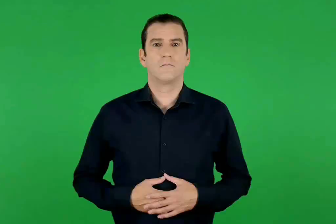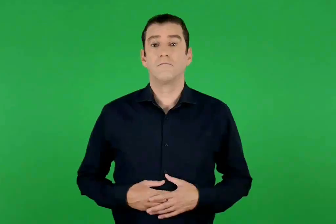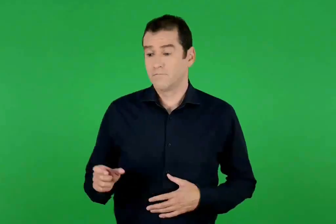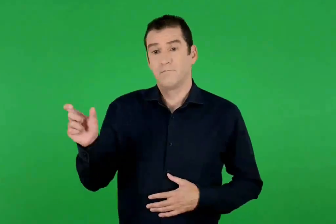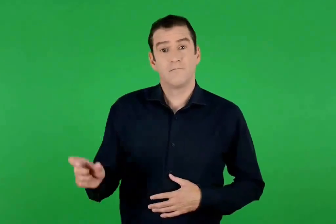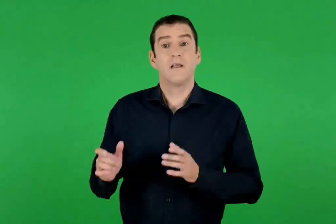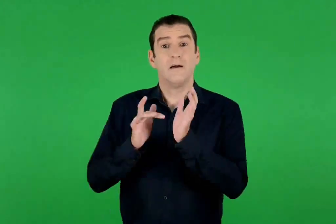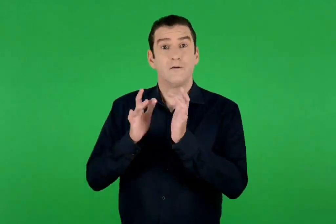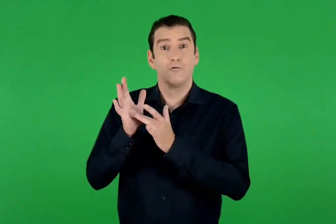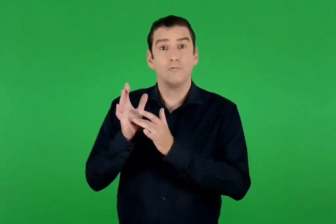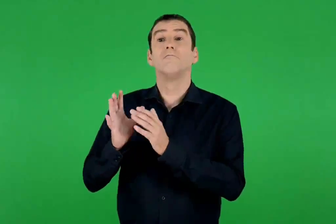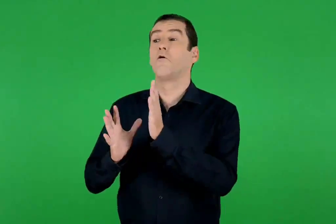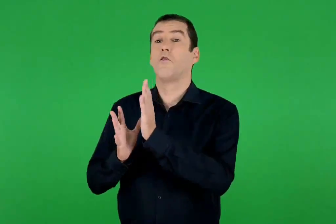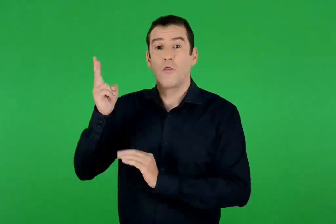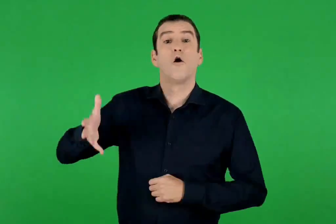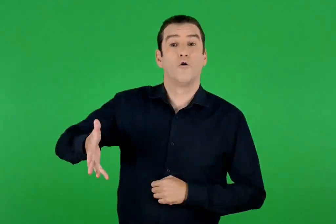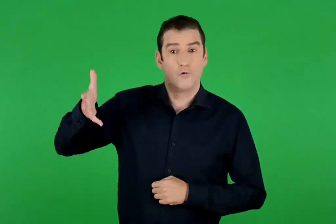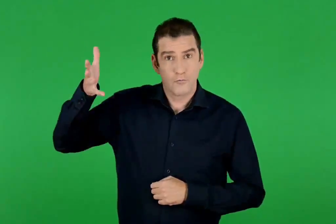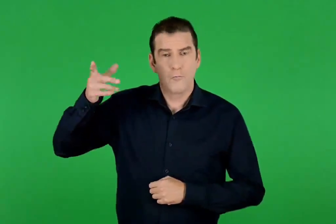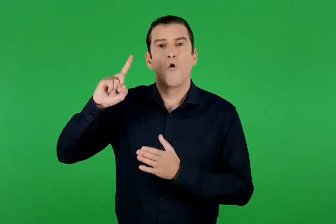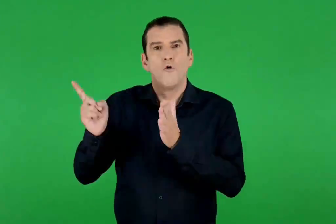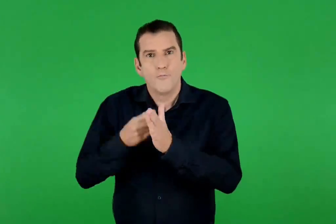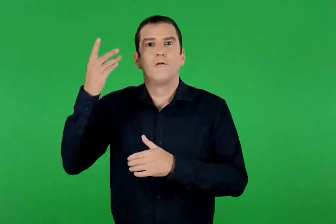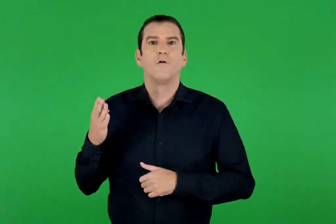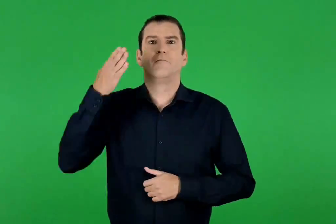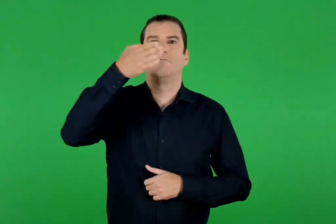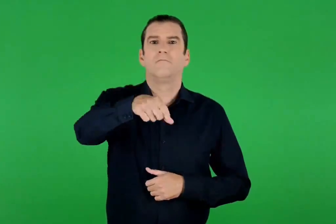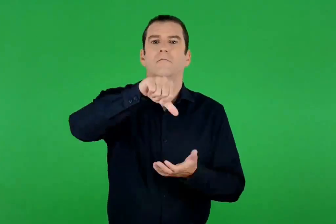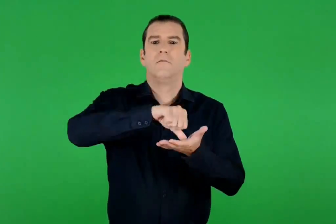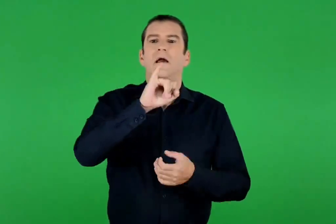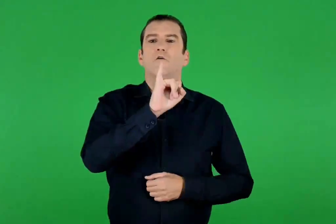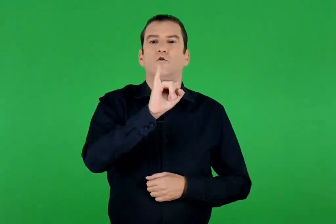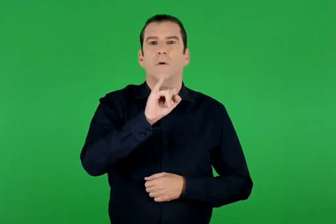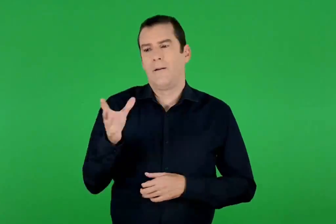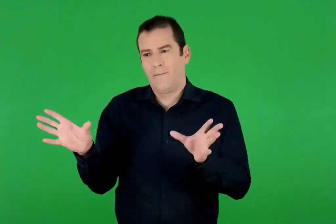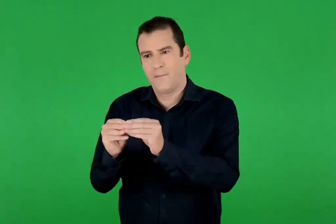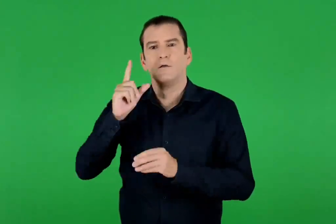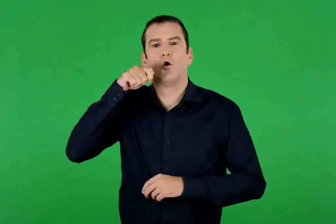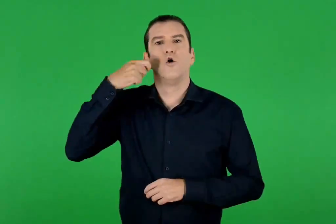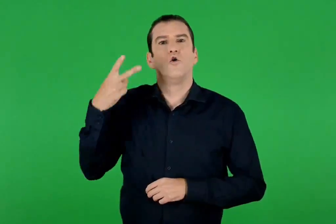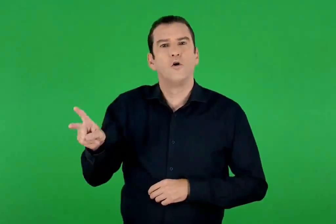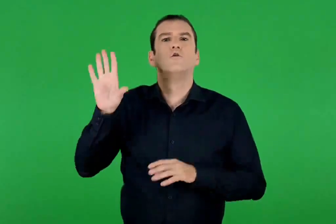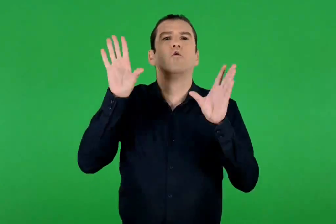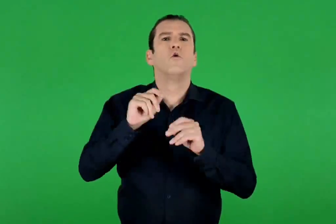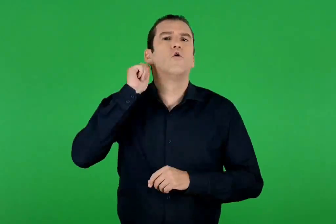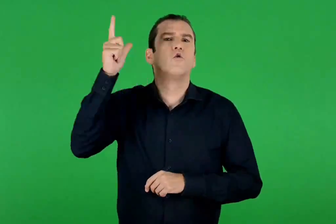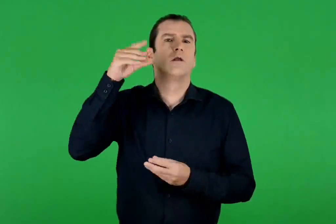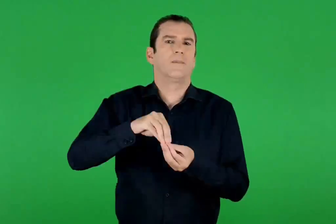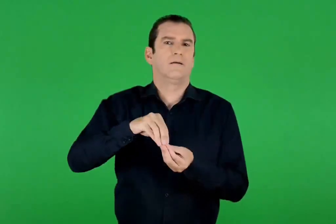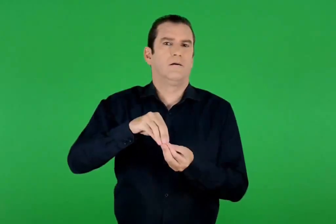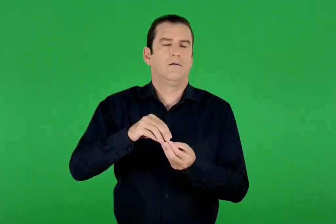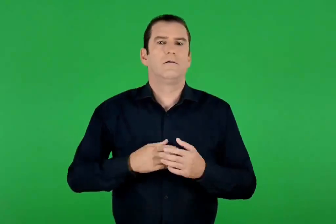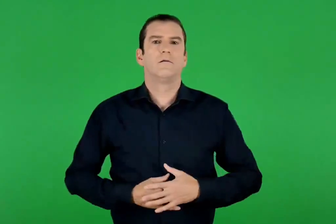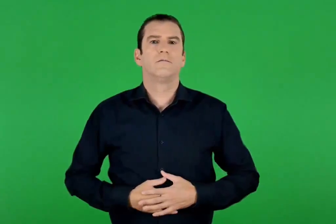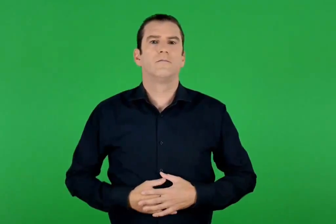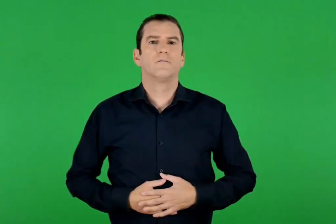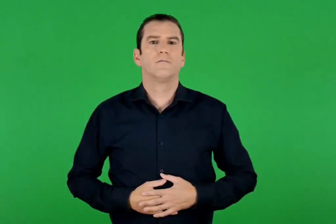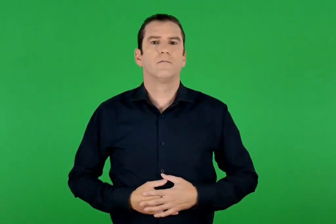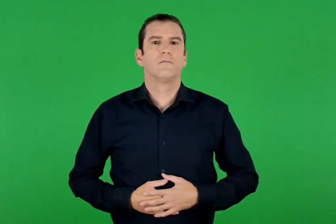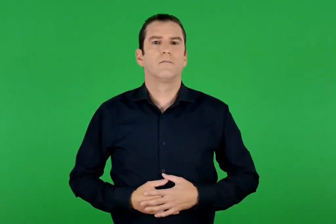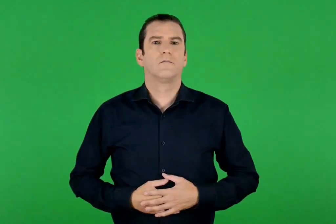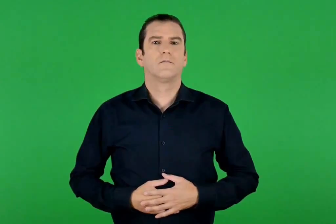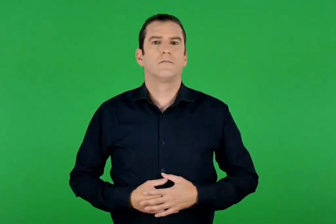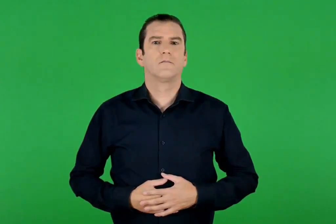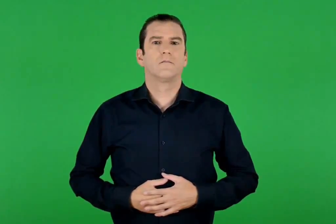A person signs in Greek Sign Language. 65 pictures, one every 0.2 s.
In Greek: όταν ο ιησούς έγινε δώδεκα χρονών , πήγε για πρώτη φορά στη ιεροσόλυμα μαζί με τους γονείς του για τη γιορτή του πάσχα
